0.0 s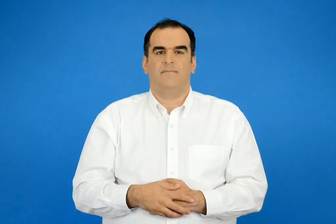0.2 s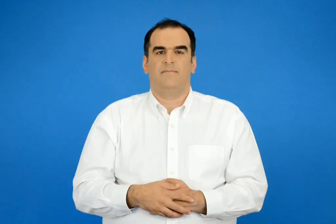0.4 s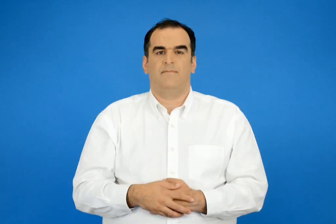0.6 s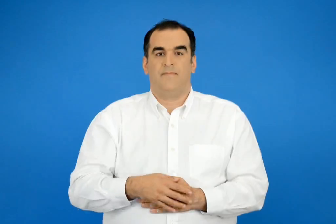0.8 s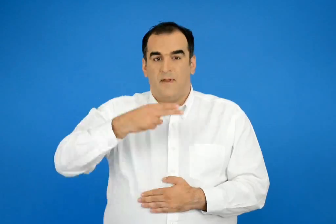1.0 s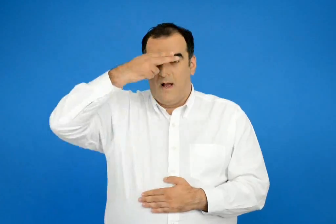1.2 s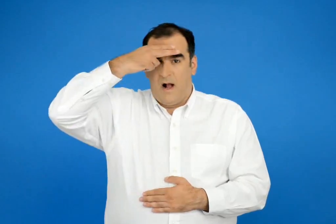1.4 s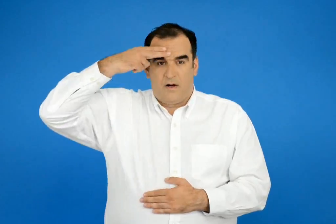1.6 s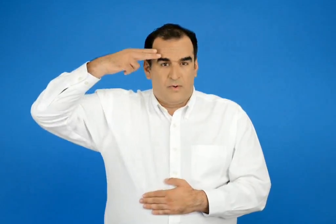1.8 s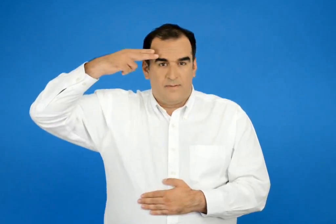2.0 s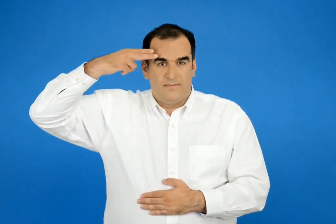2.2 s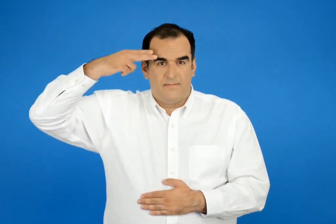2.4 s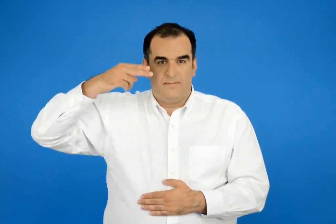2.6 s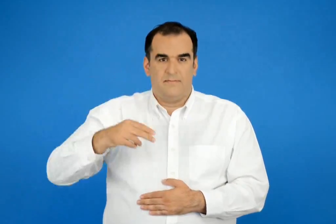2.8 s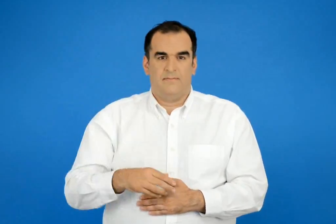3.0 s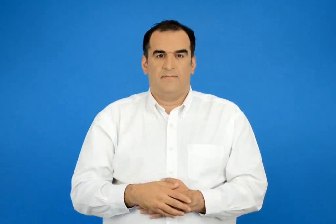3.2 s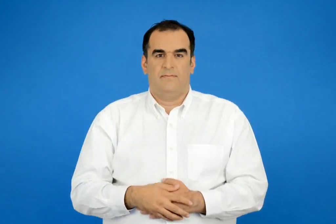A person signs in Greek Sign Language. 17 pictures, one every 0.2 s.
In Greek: αγγούρι
